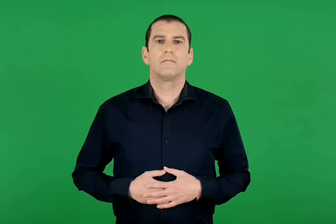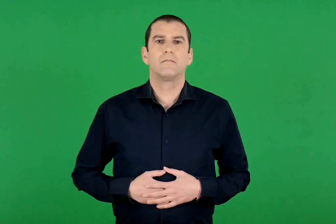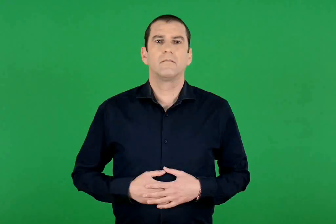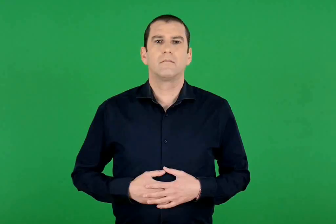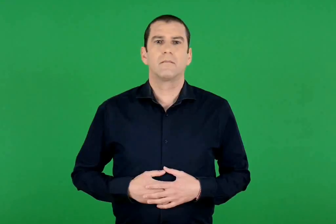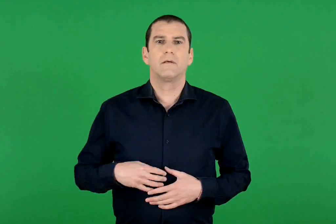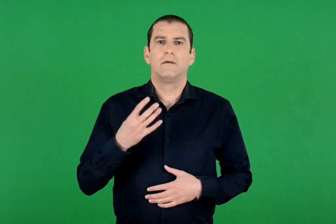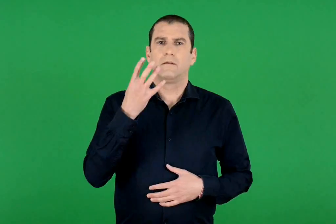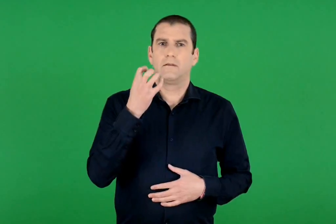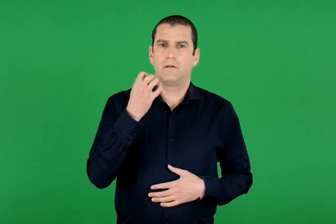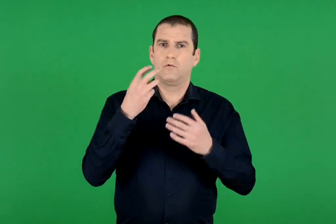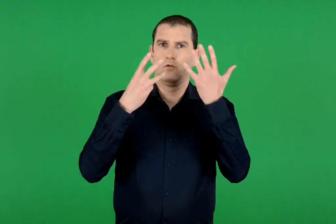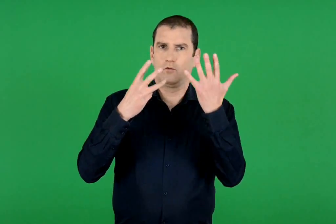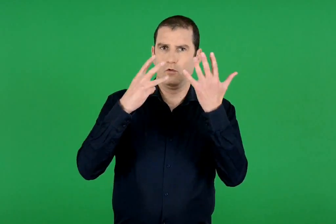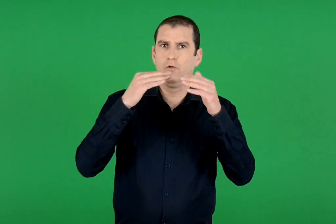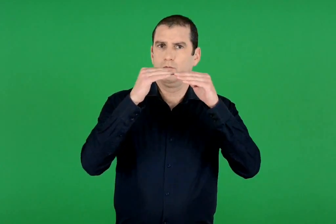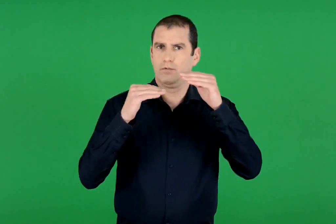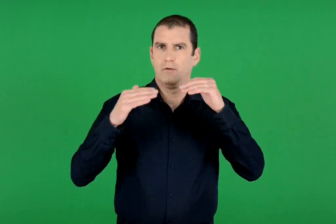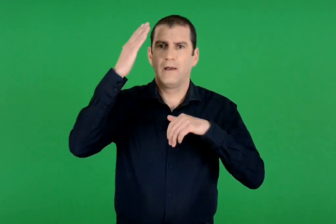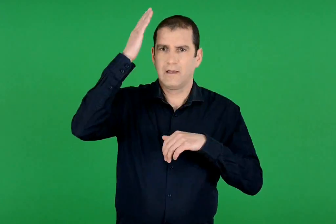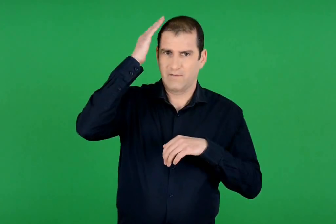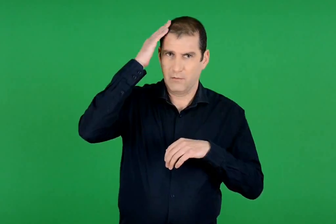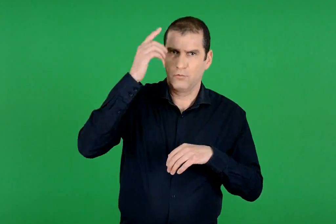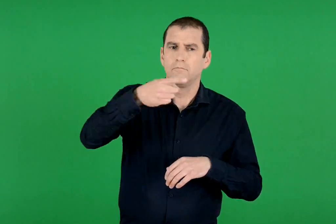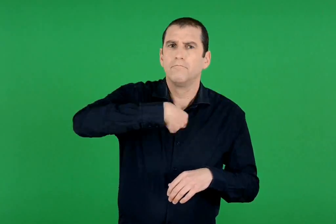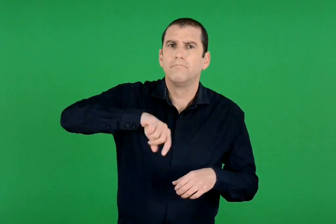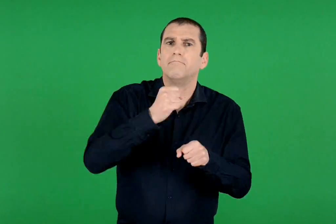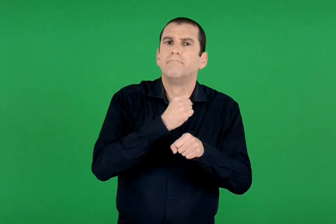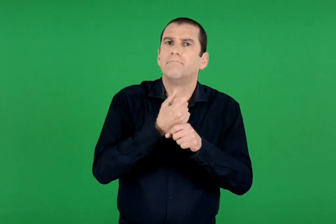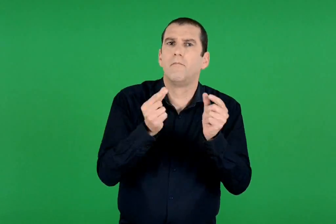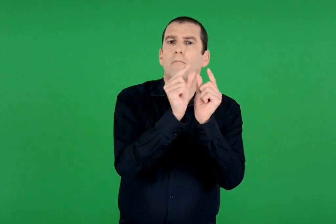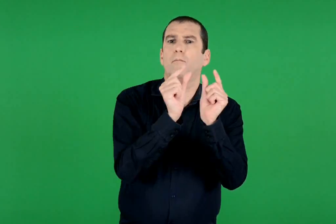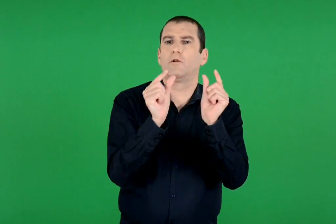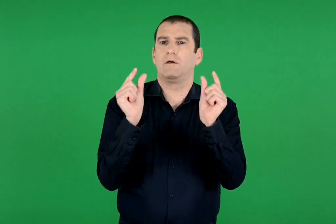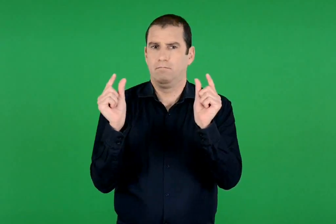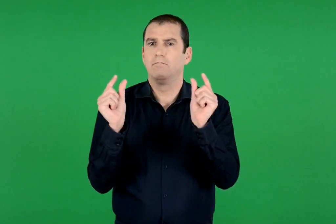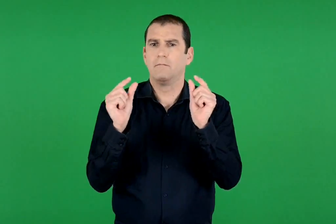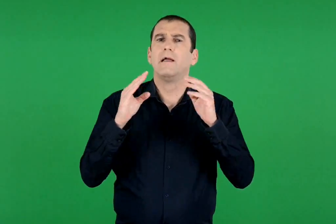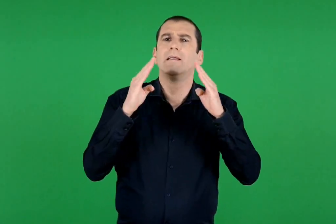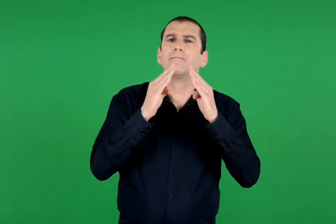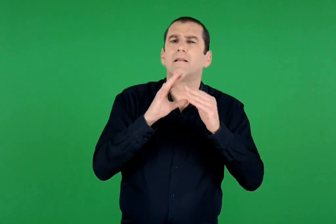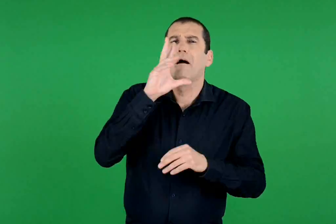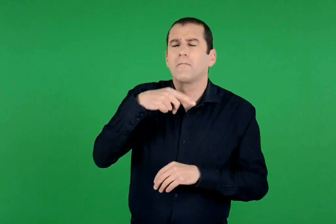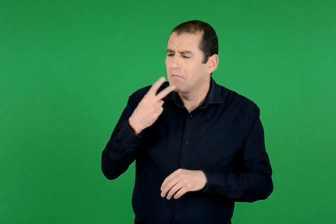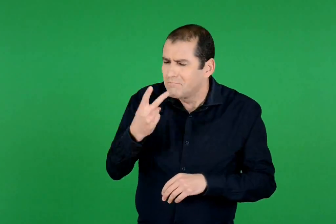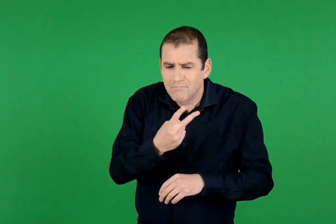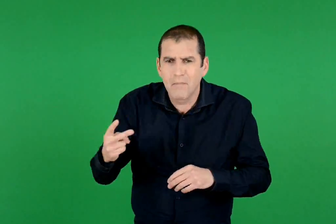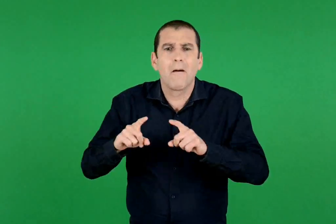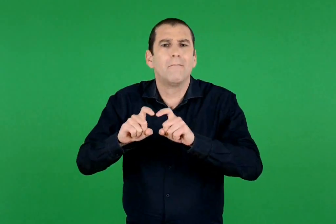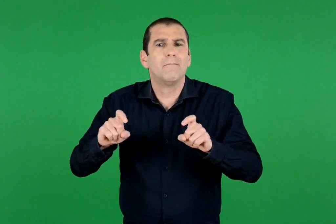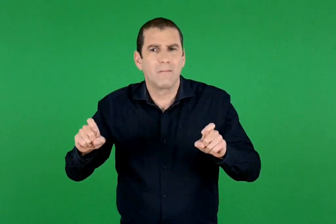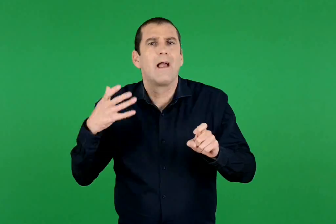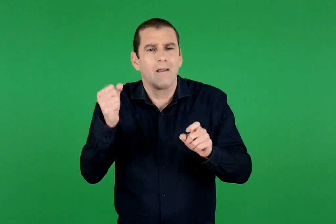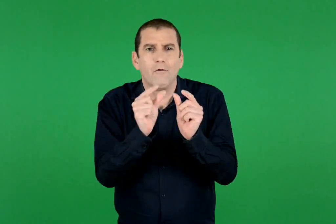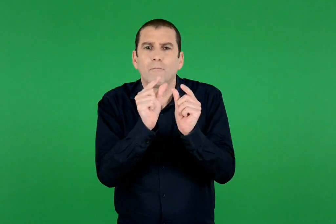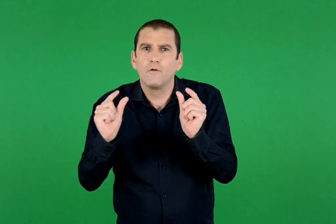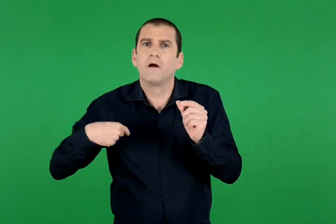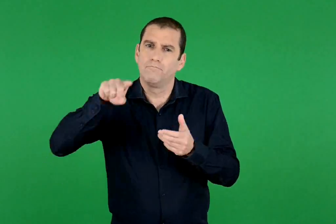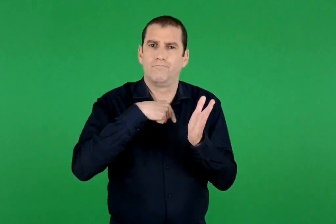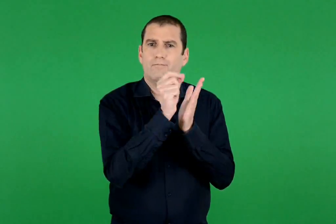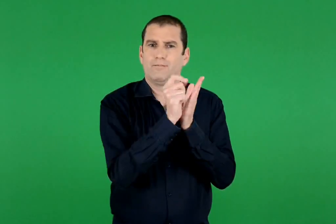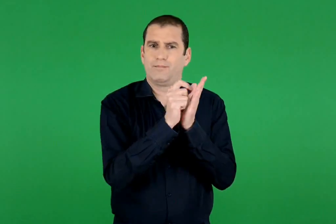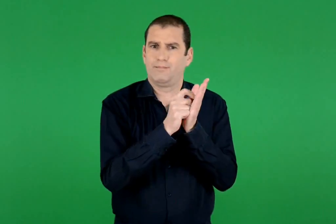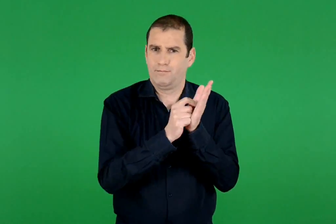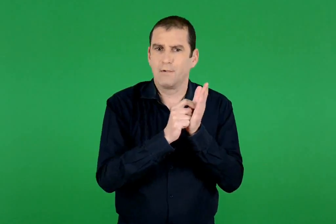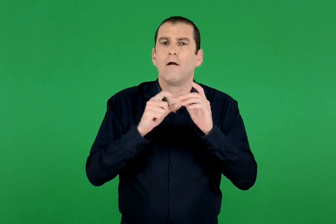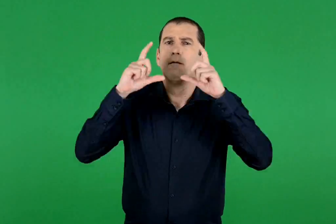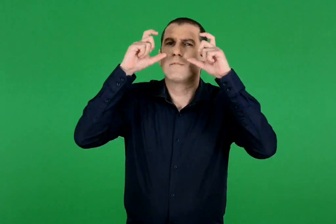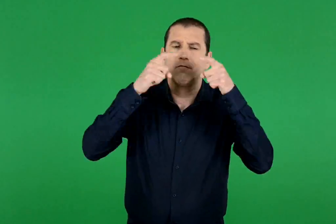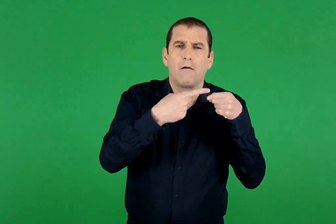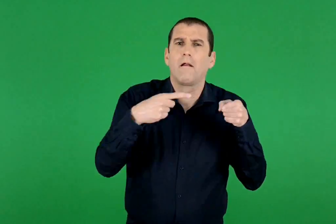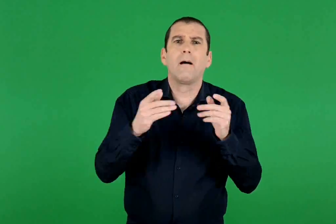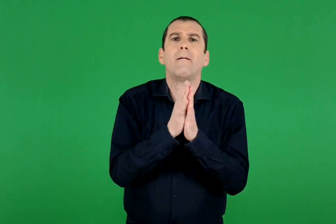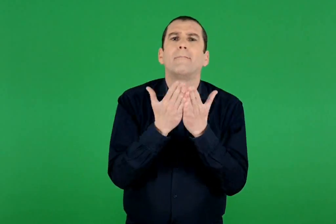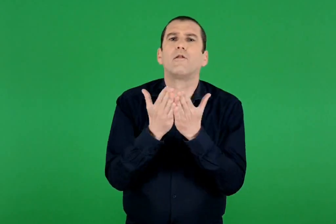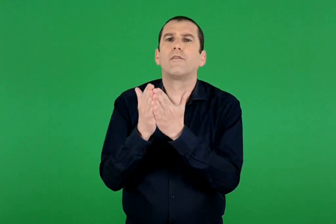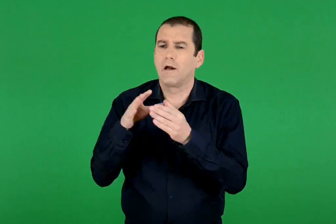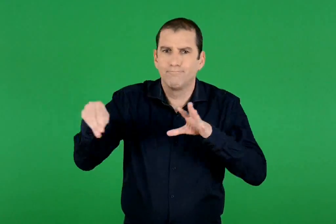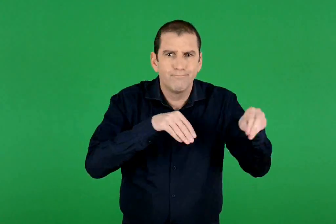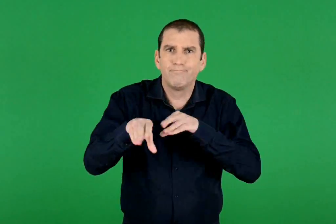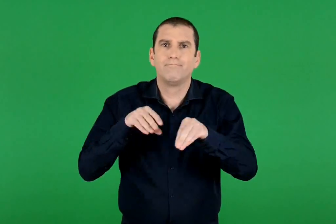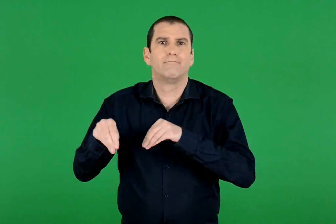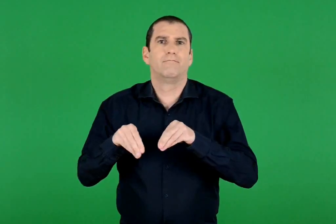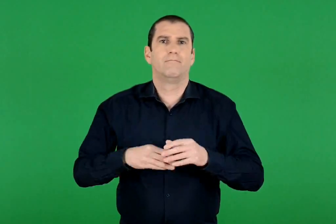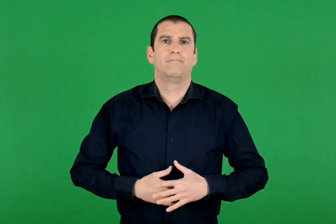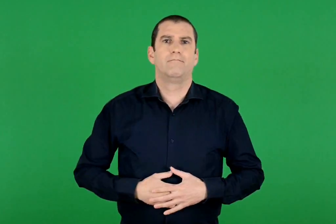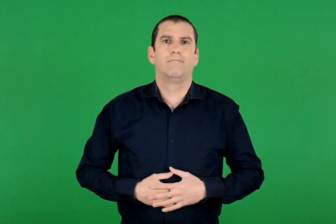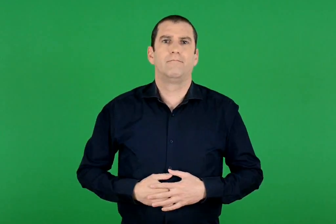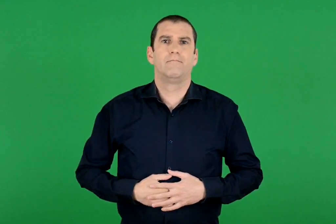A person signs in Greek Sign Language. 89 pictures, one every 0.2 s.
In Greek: στο 48ο κεφάλαιο θα ασχοληθούμε με τα μοτίβα. θα καταγράψουμε τα μοτίβα που συναντούμε καθημερινά στο σπίτι και θα μαζέψουμε φωτογραφίες από διάφορα περιοδικά
